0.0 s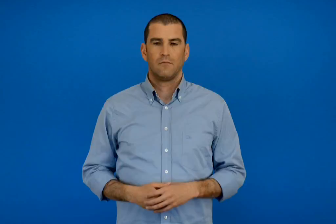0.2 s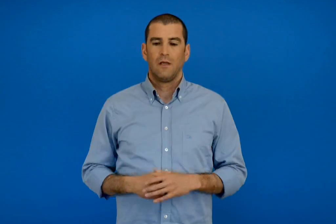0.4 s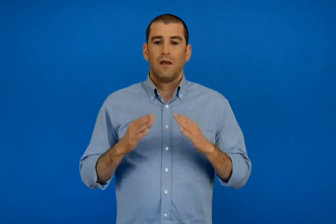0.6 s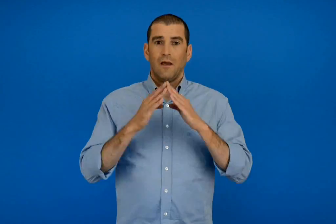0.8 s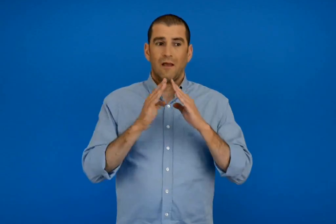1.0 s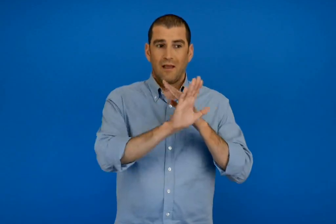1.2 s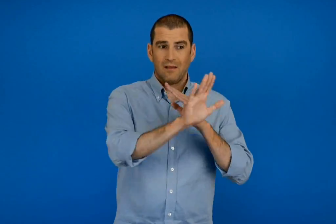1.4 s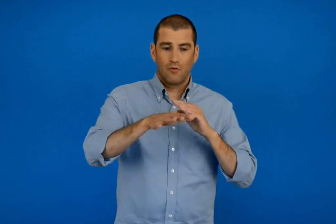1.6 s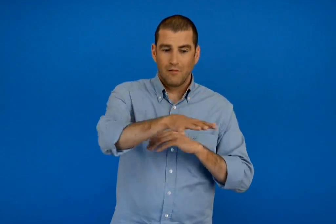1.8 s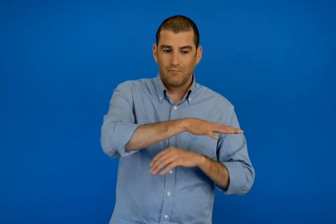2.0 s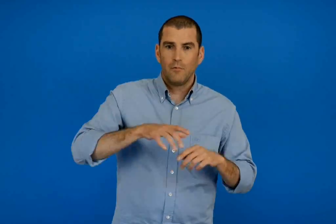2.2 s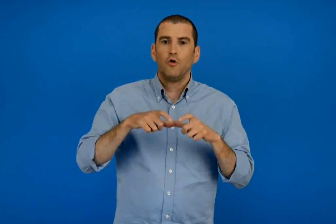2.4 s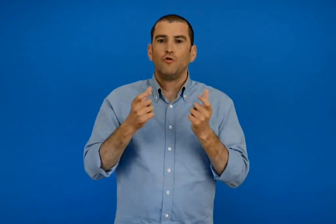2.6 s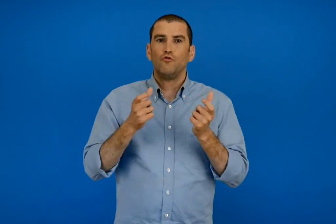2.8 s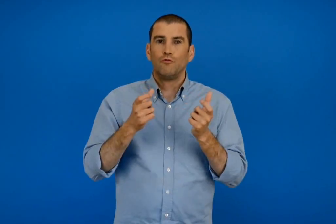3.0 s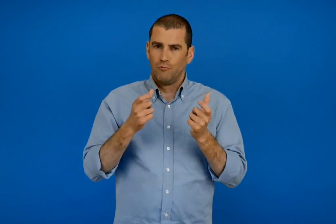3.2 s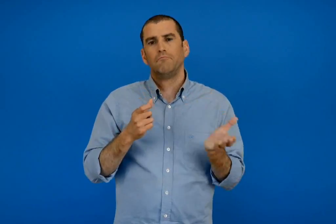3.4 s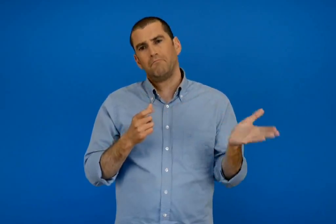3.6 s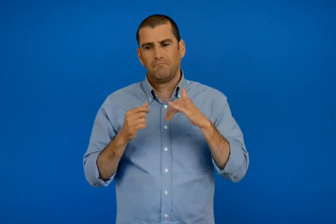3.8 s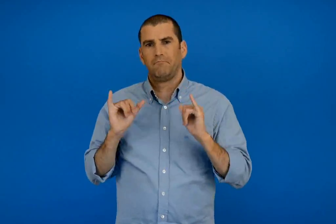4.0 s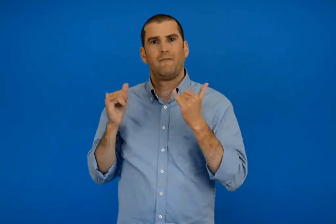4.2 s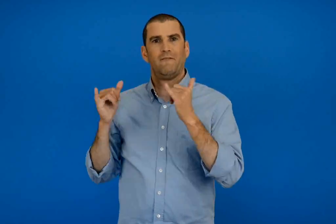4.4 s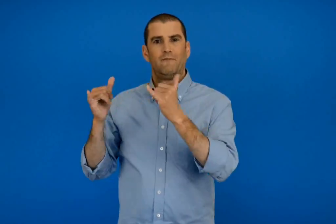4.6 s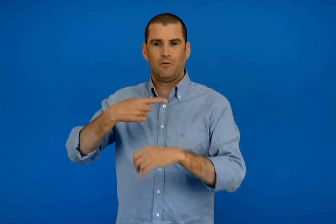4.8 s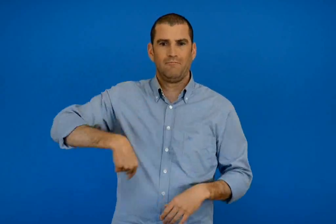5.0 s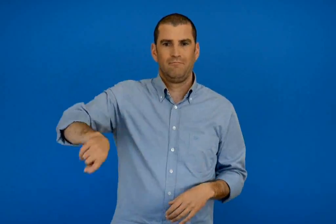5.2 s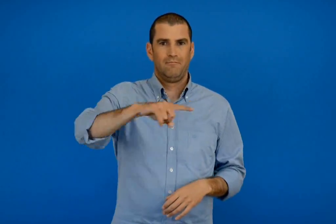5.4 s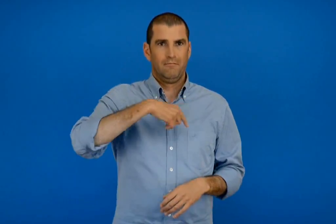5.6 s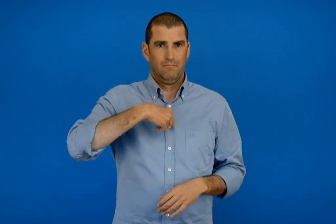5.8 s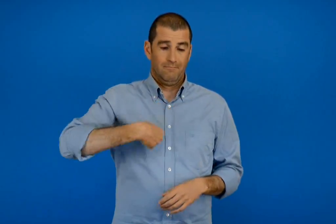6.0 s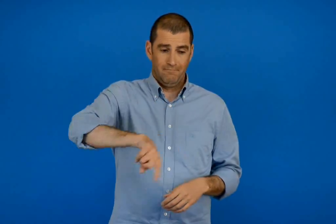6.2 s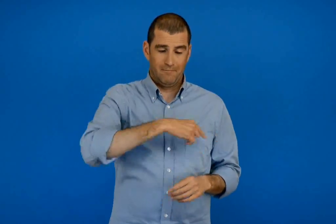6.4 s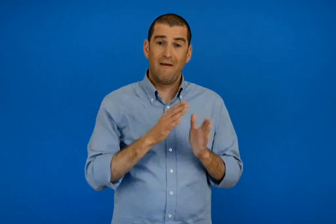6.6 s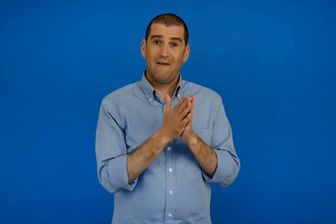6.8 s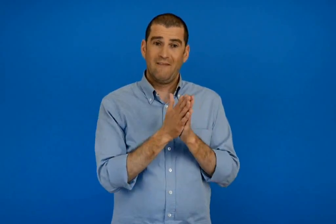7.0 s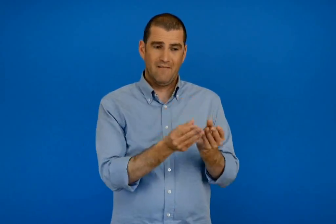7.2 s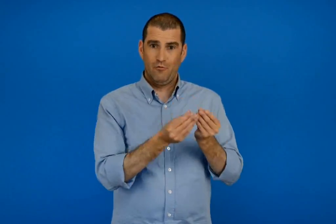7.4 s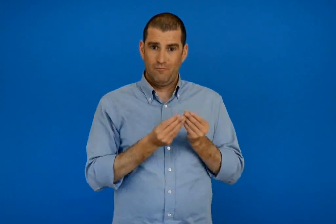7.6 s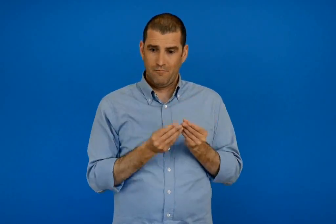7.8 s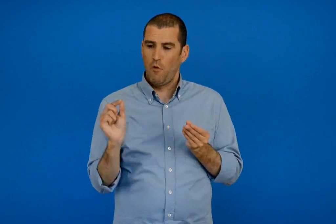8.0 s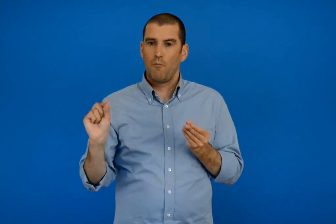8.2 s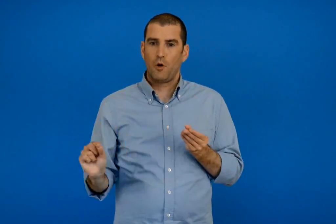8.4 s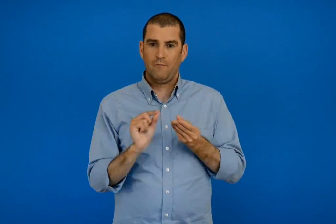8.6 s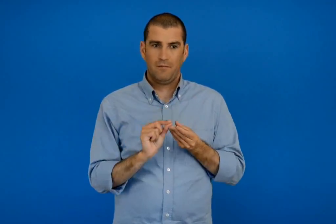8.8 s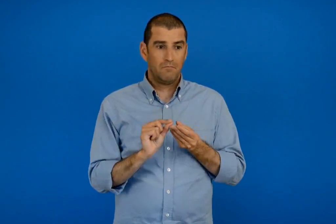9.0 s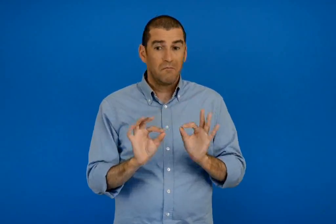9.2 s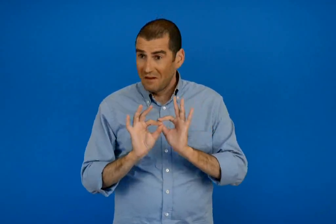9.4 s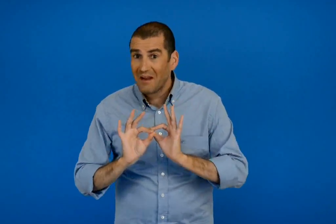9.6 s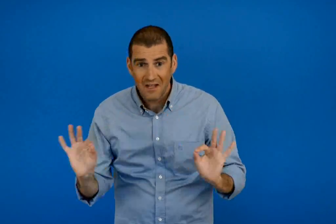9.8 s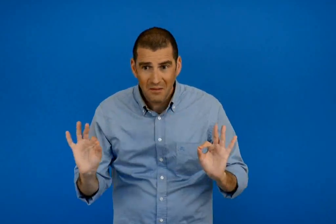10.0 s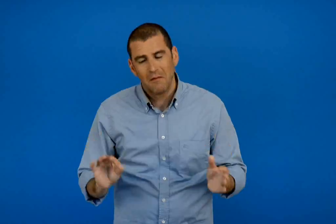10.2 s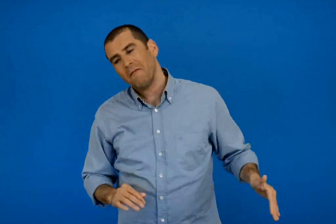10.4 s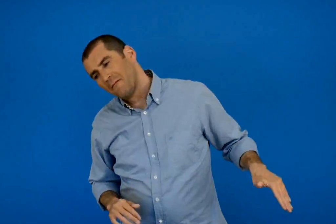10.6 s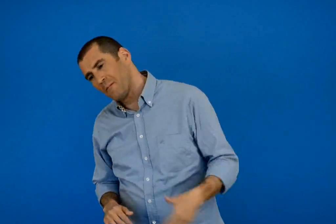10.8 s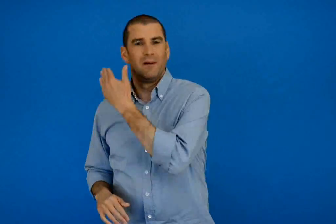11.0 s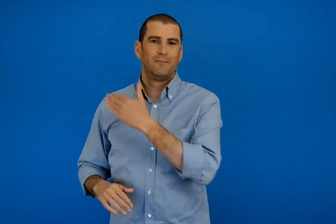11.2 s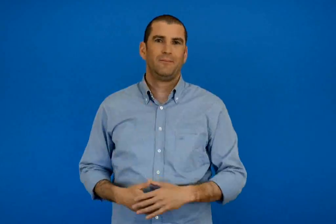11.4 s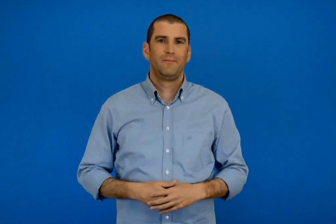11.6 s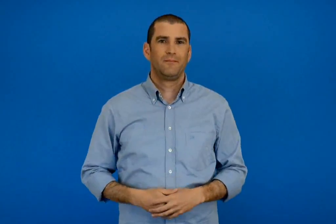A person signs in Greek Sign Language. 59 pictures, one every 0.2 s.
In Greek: βγαίνουμε περίπτυστη γειτονιά του σχολείου παίρνουμε το βιβλίο μας και το μολυβί μας έτοιμοι ; φύγαμε
